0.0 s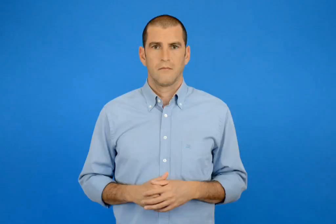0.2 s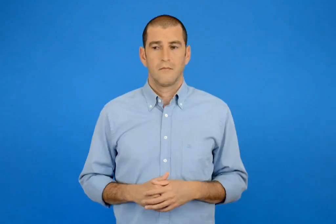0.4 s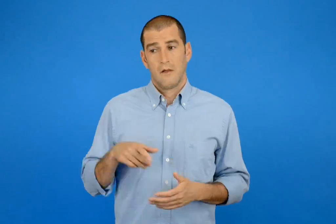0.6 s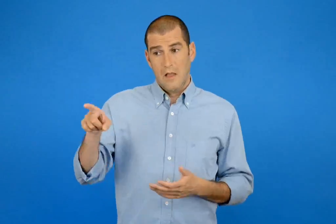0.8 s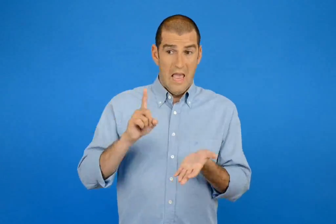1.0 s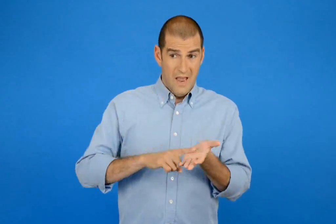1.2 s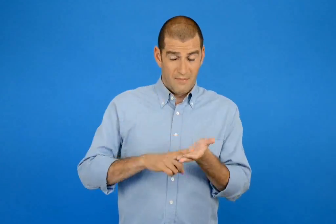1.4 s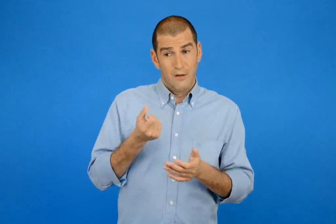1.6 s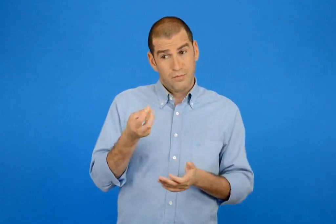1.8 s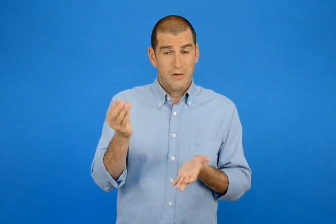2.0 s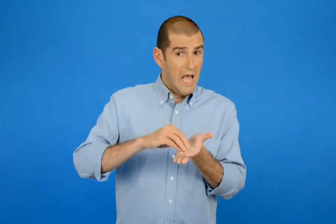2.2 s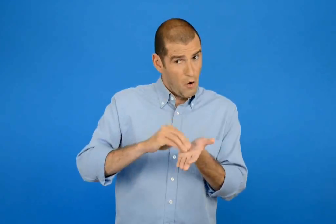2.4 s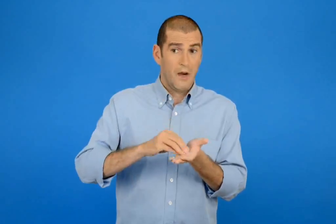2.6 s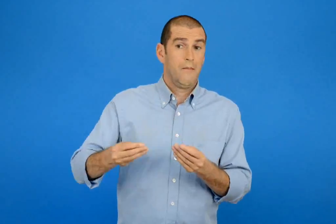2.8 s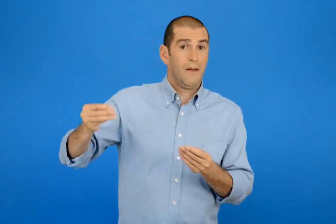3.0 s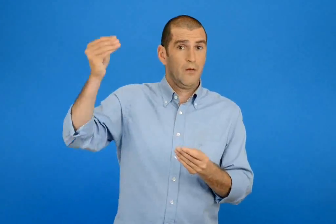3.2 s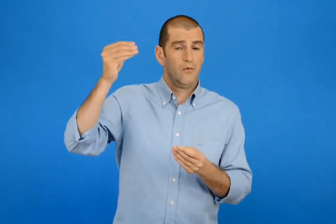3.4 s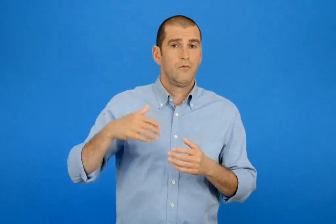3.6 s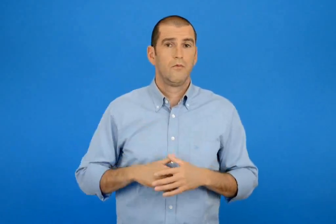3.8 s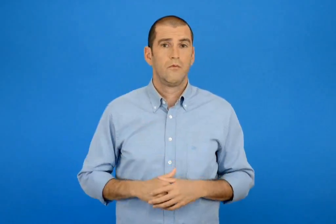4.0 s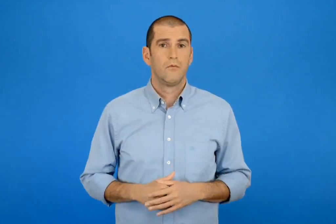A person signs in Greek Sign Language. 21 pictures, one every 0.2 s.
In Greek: έπρεπε να μετρήσεις περισσότερο
